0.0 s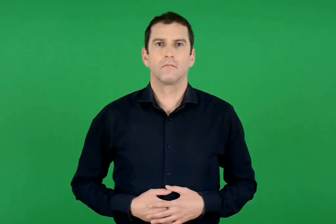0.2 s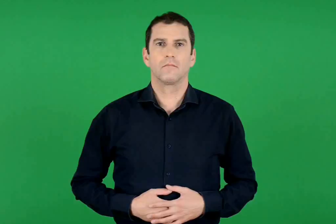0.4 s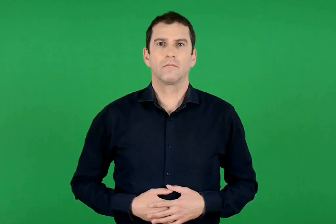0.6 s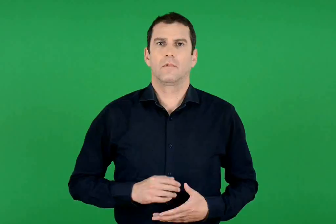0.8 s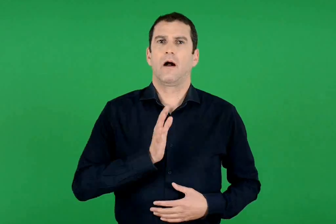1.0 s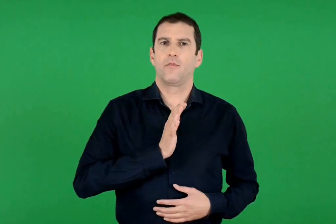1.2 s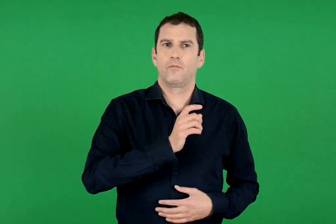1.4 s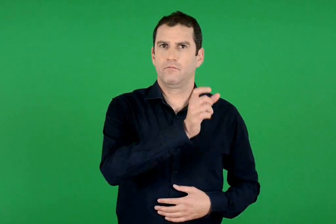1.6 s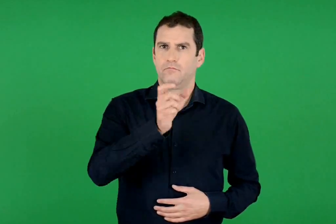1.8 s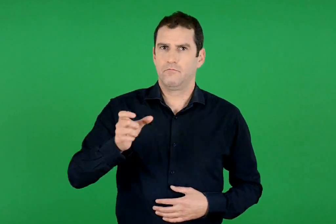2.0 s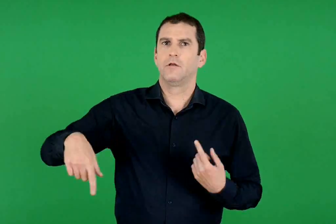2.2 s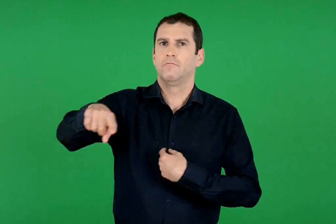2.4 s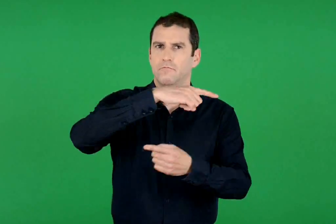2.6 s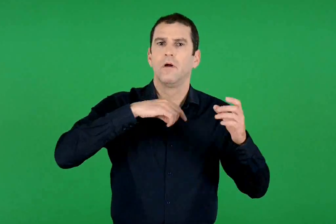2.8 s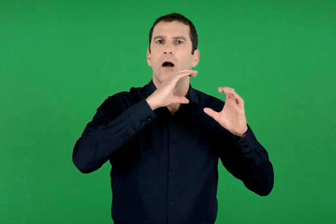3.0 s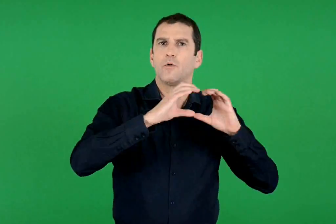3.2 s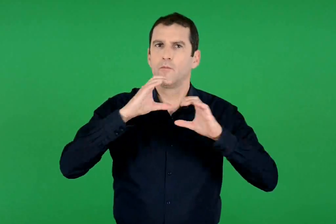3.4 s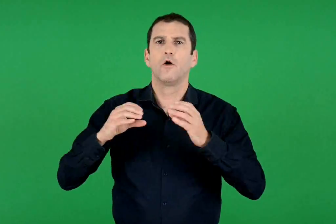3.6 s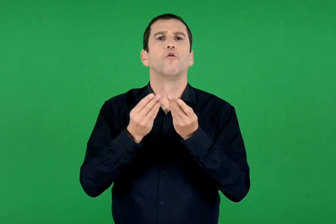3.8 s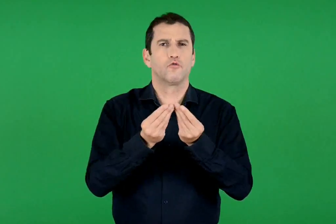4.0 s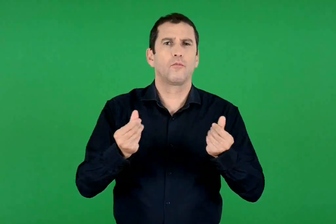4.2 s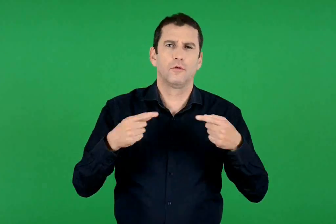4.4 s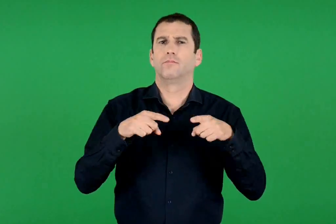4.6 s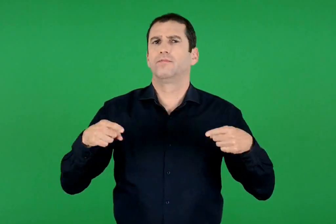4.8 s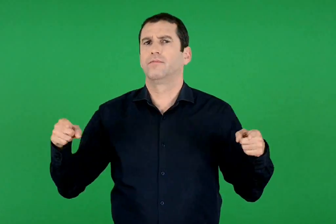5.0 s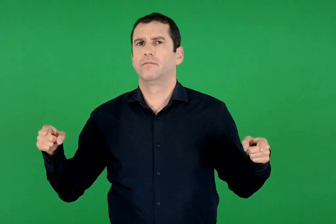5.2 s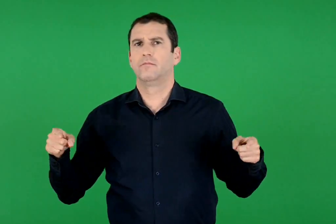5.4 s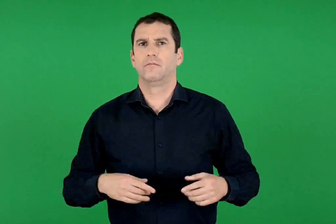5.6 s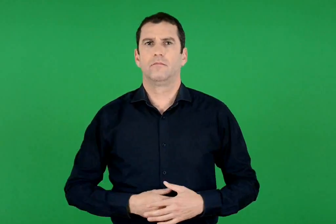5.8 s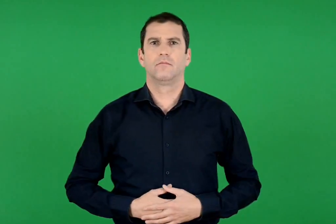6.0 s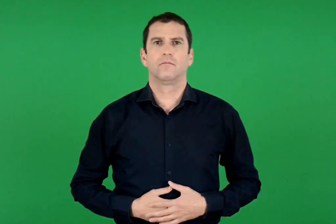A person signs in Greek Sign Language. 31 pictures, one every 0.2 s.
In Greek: οι άνθρωποι επικοινωνούμε με διάφορους τρόπους
